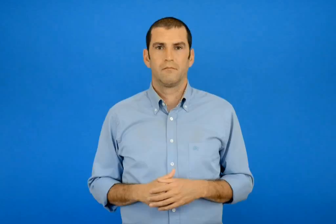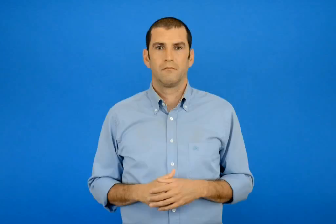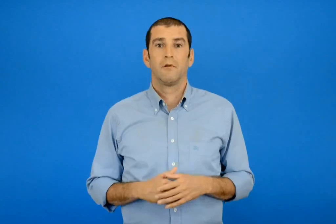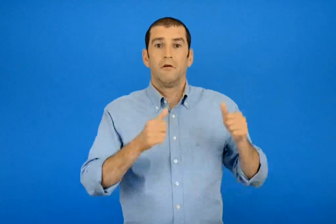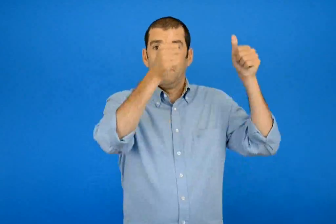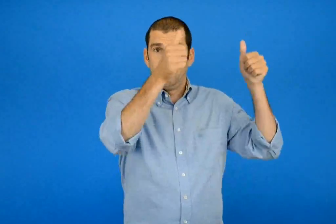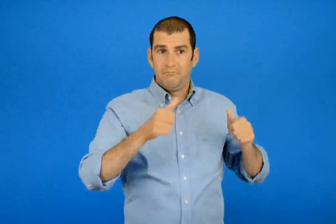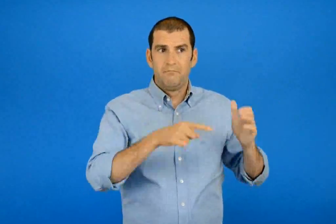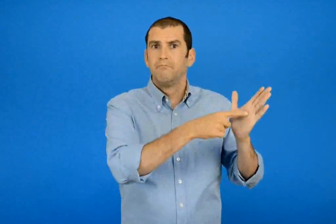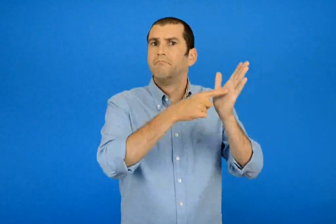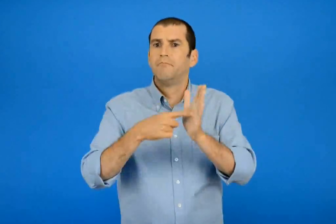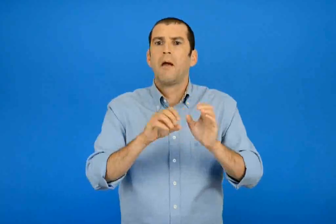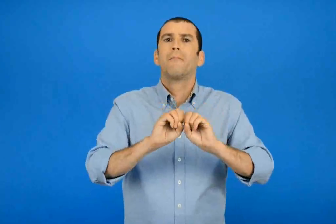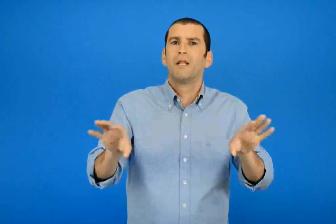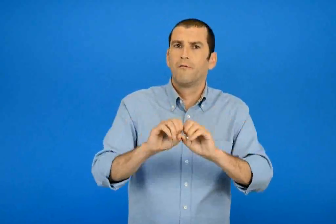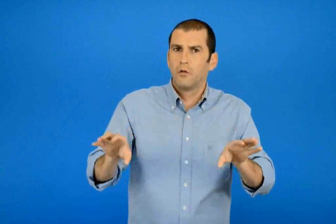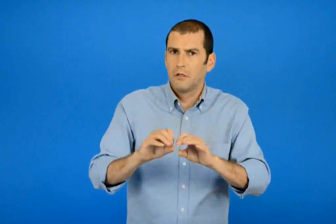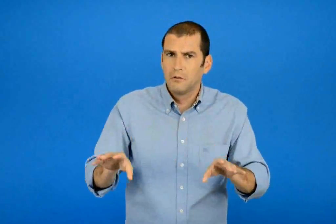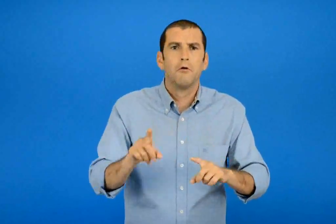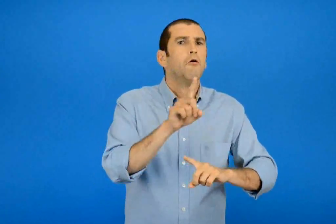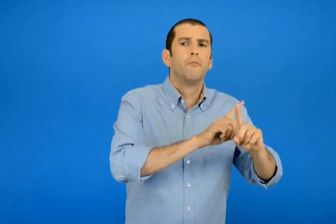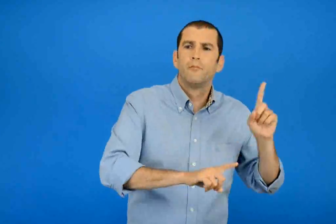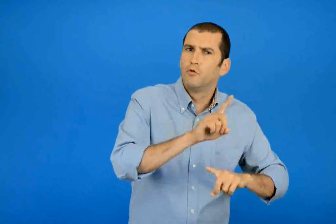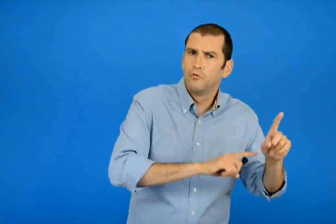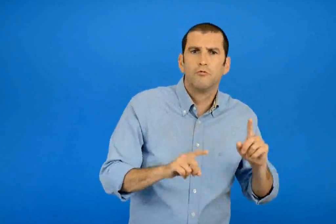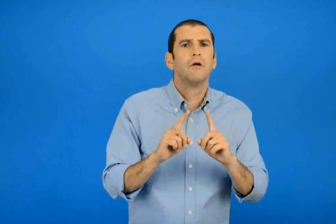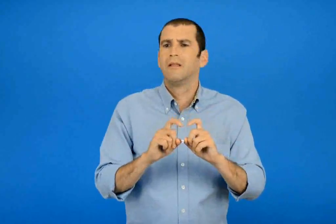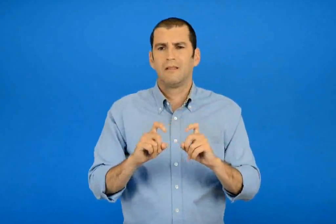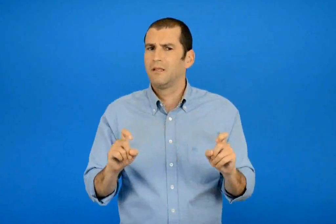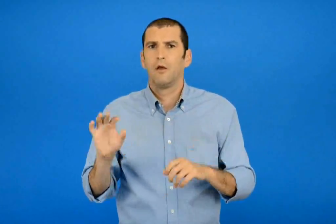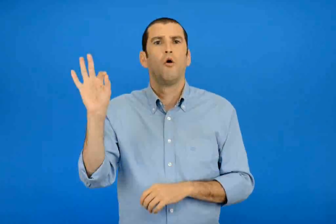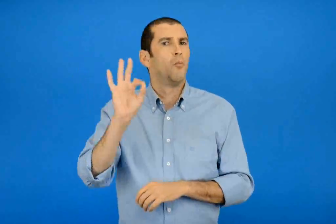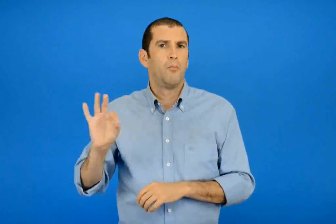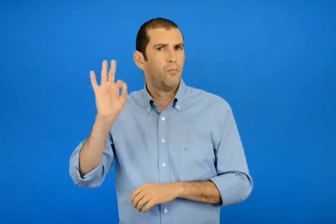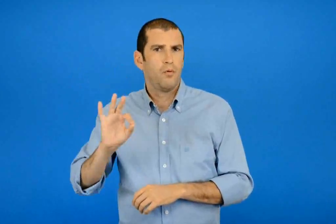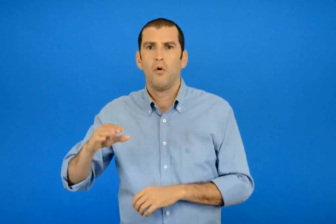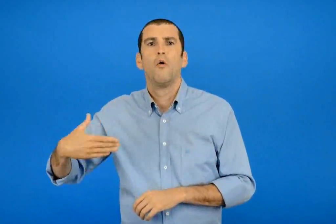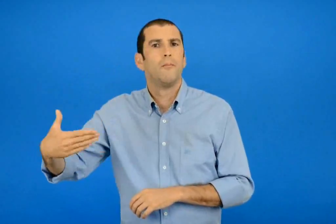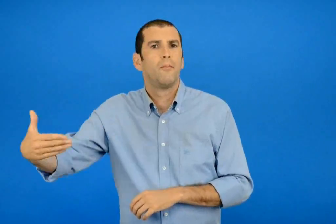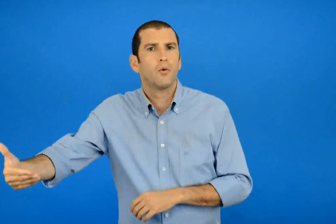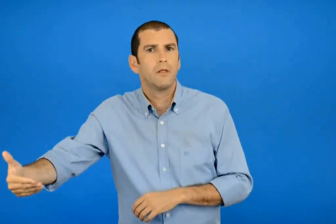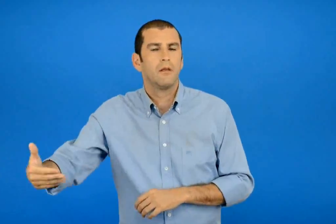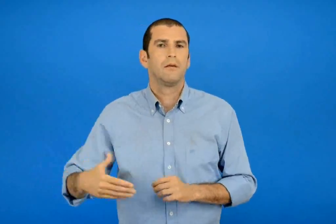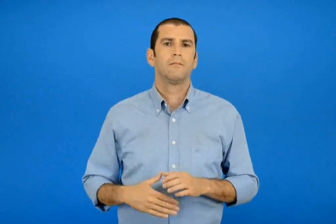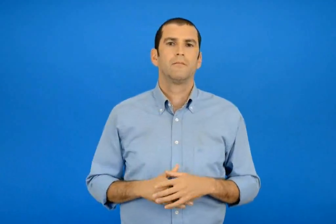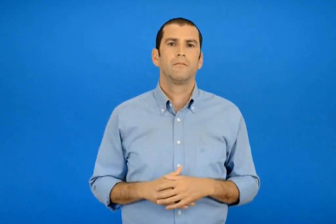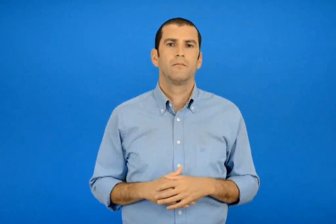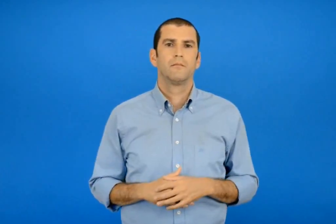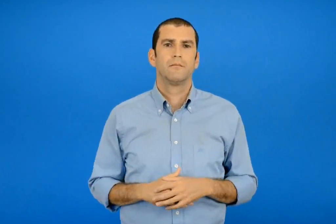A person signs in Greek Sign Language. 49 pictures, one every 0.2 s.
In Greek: δίνει πληροφορίες ποιός τι που πότε
